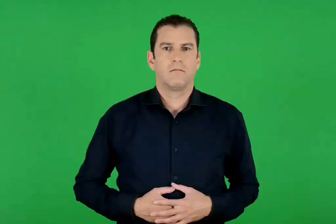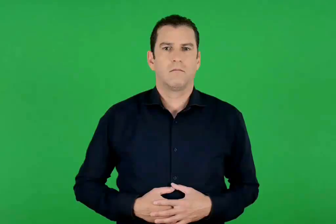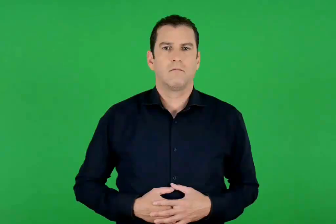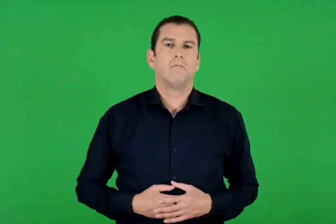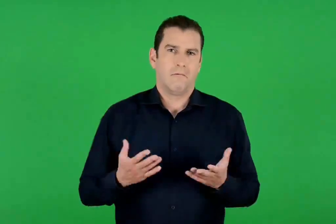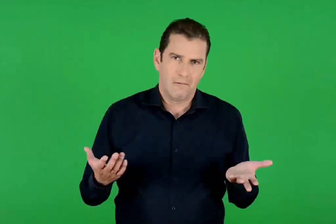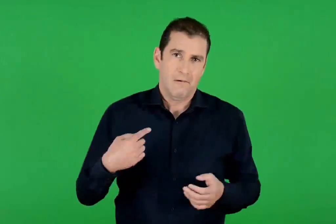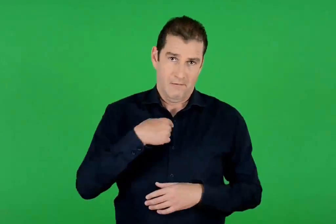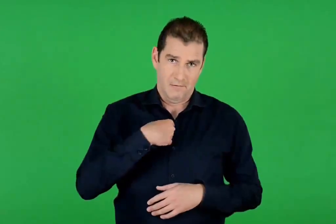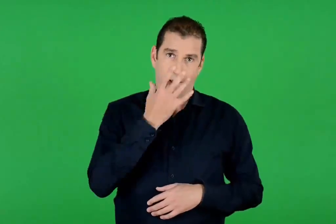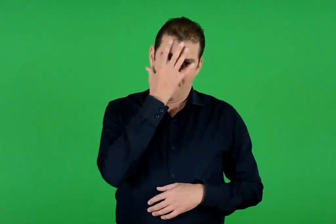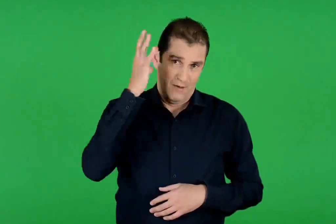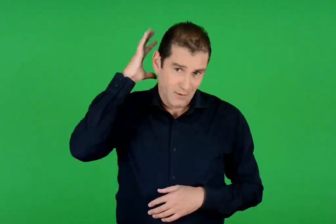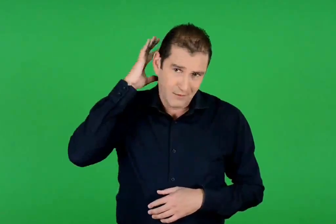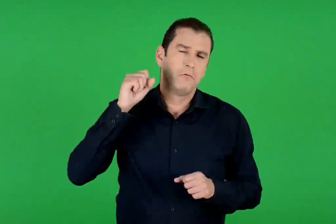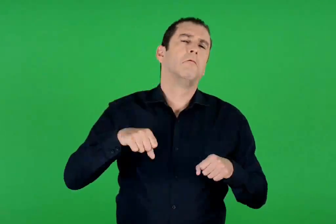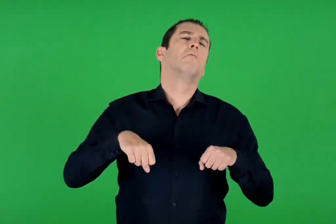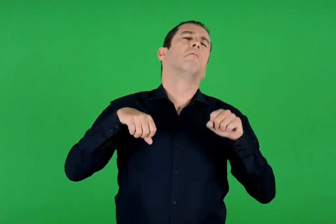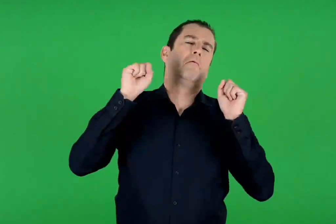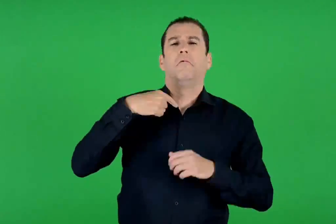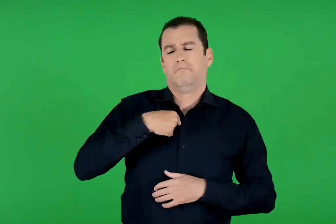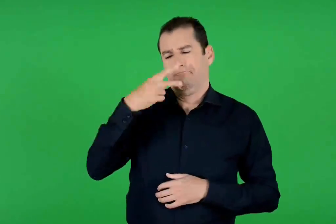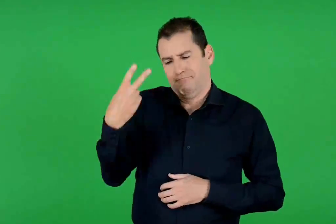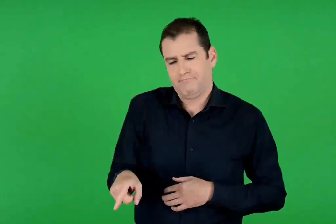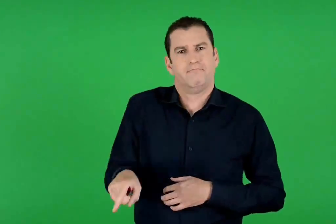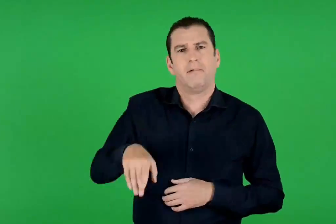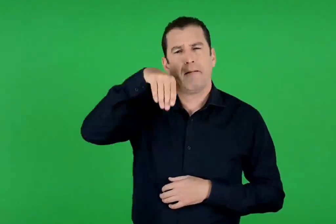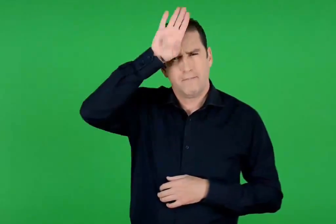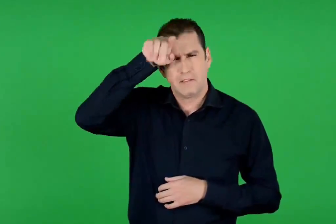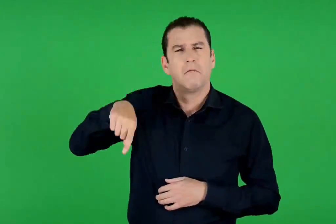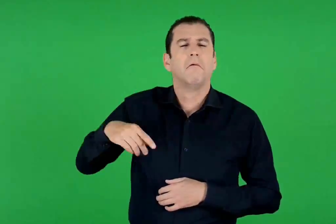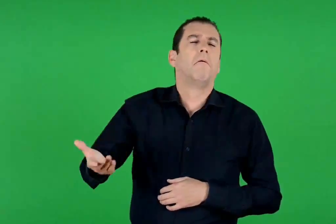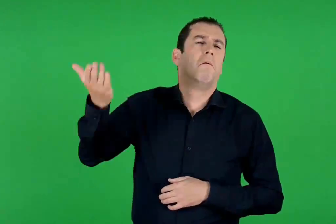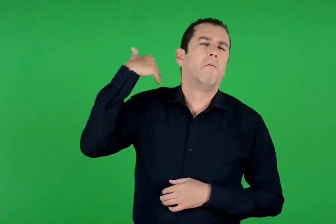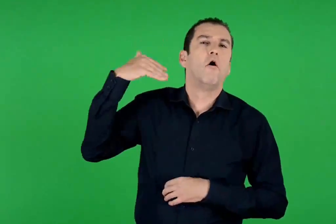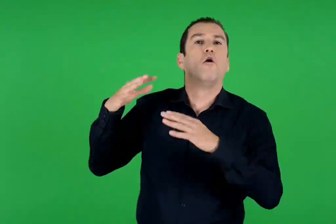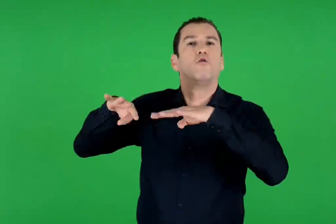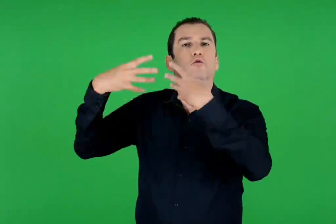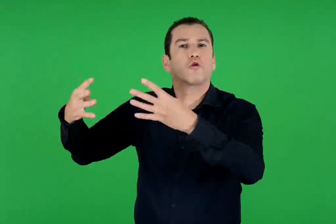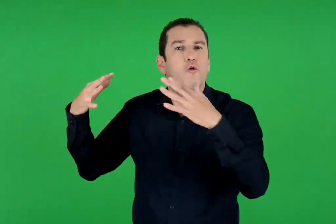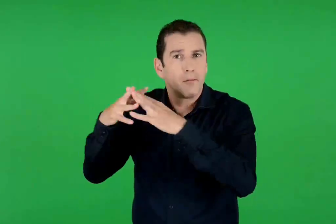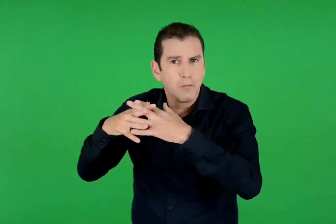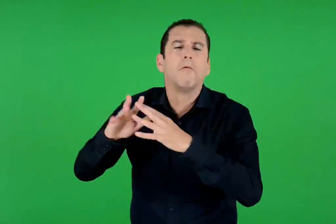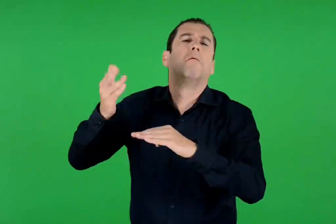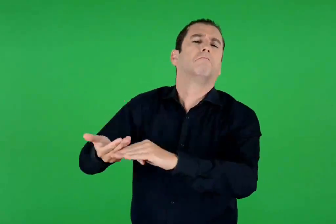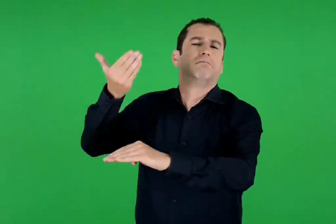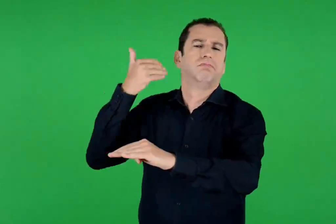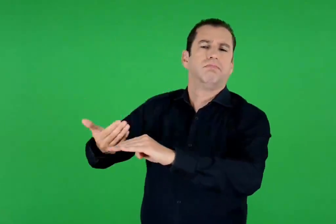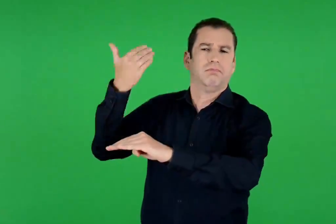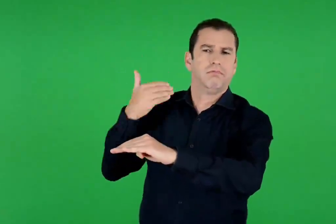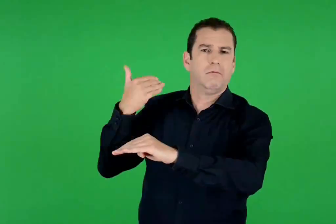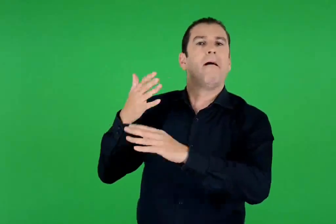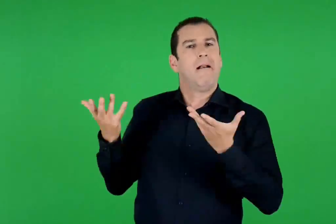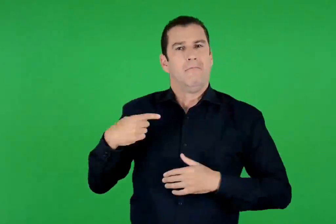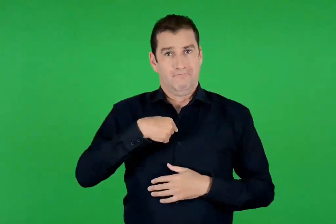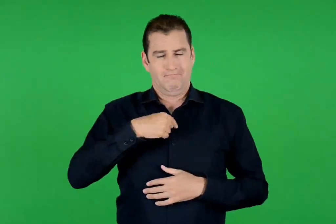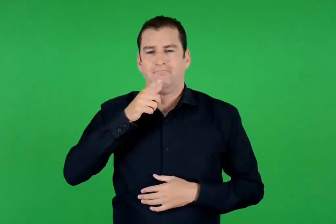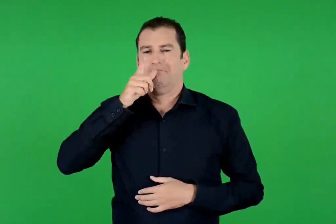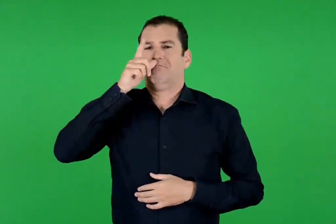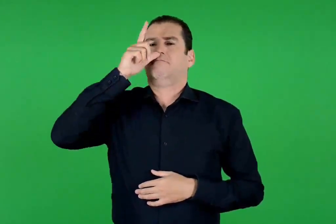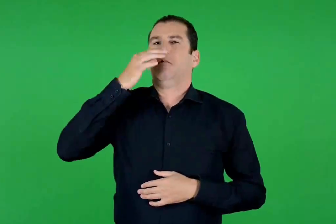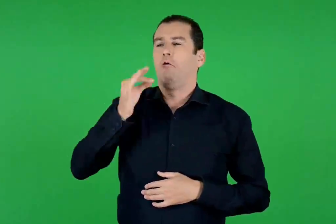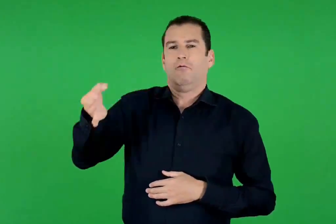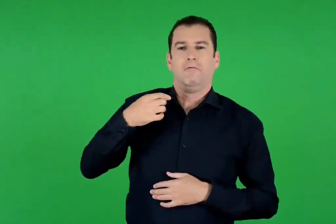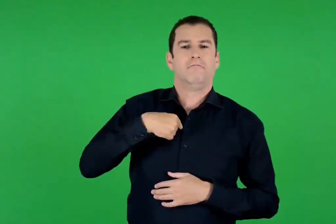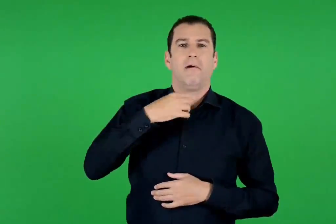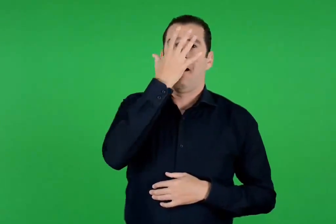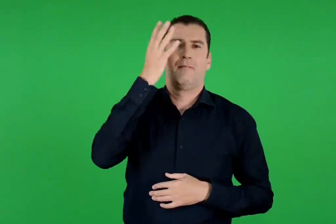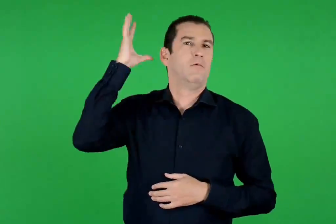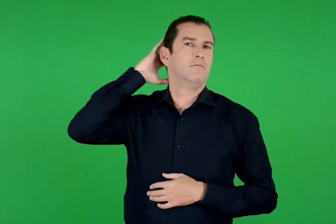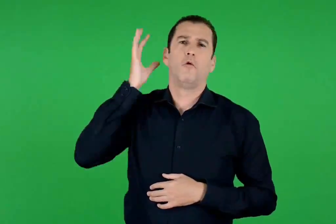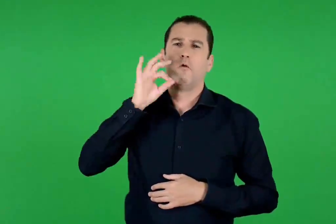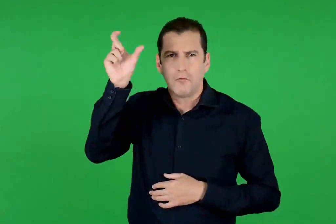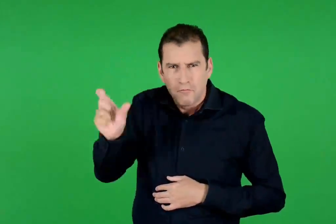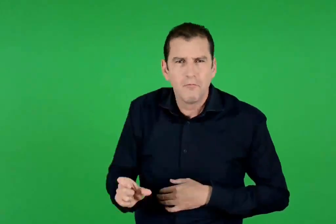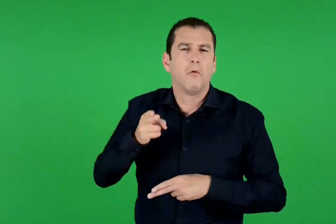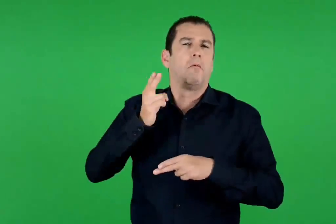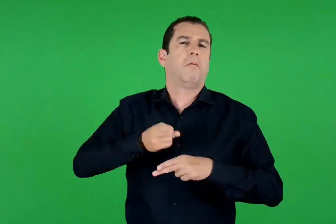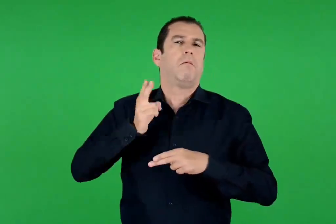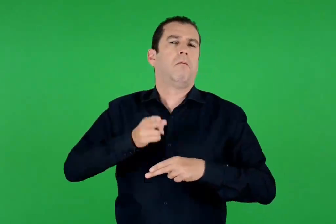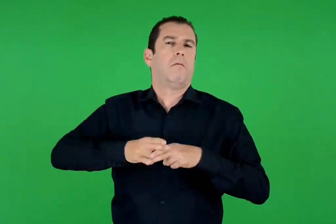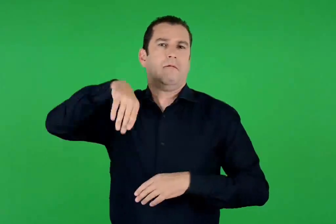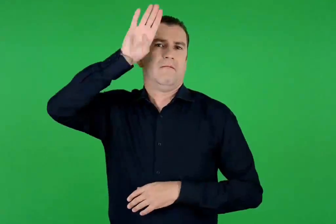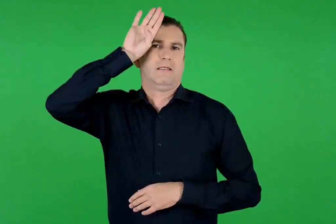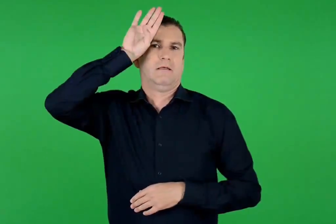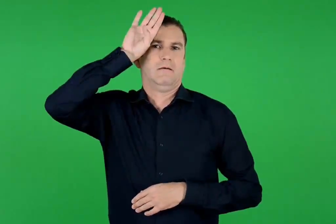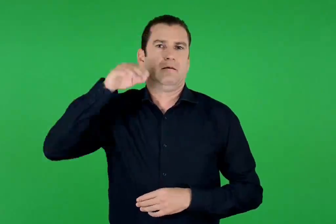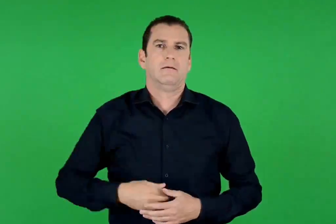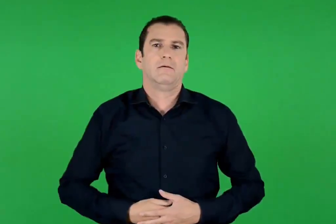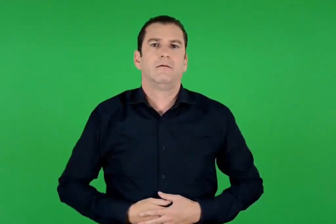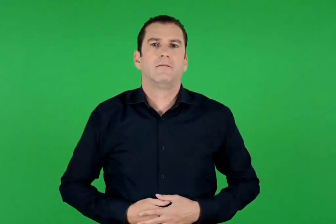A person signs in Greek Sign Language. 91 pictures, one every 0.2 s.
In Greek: δεν είμαι βέβαια ο αγαμέμνονας , γιατί ανήκω σε βασιλιά που έζησε πολλά χρόνια πριν από τον τρωικό πόλεμο. κολακεύομαι όμως να με φωνάζουν έτσι , γιατί ο αγαμέμνονας ήταν πολύ σπουδαίος βασιλιάς
